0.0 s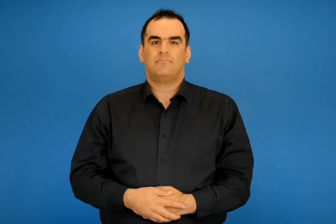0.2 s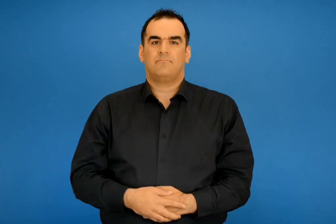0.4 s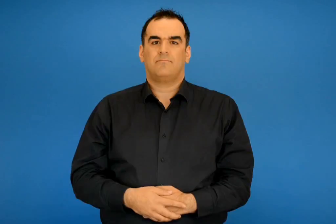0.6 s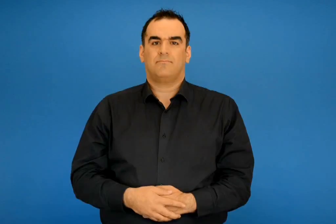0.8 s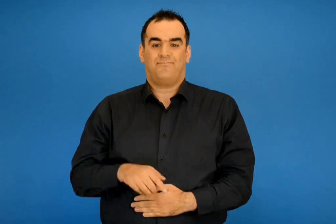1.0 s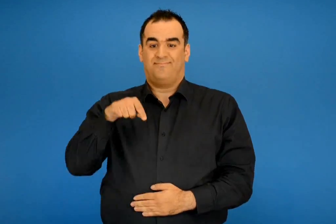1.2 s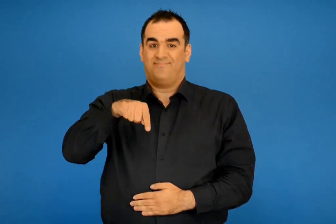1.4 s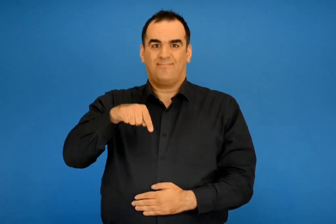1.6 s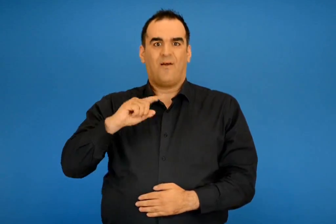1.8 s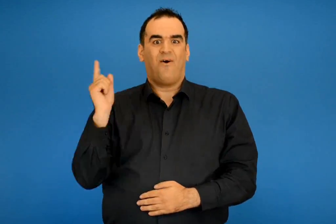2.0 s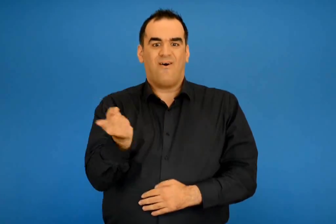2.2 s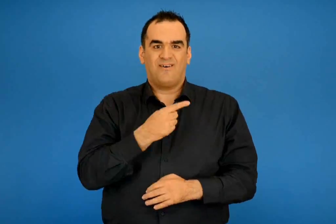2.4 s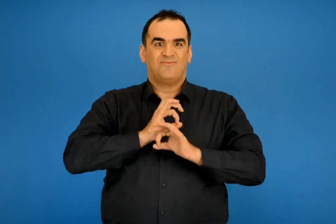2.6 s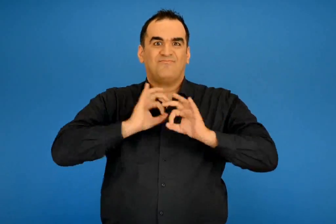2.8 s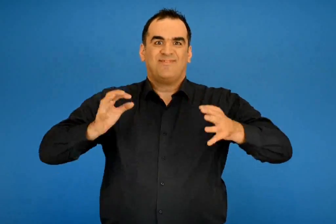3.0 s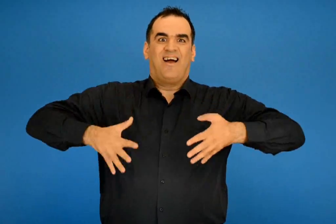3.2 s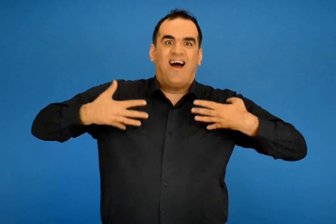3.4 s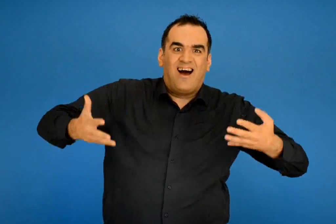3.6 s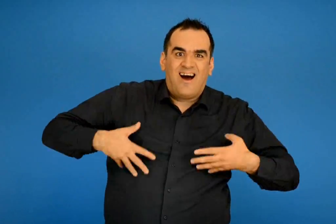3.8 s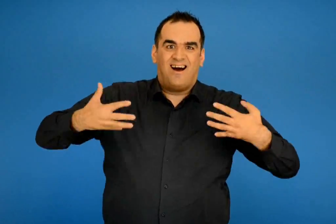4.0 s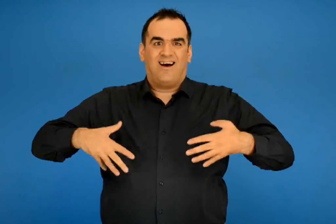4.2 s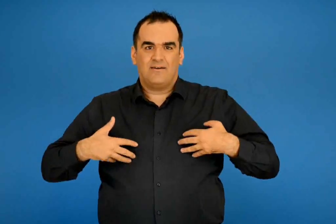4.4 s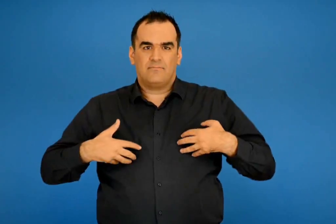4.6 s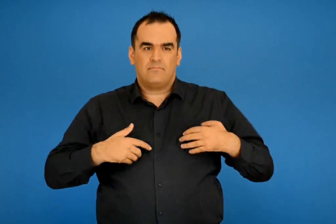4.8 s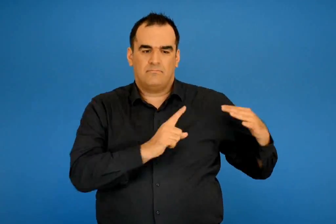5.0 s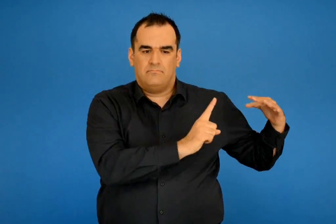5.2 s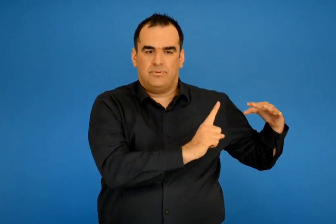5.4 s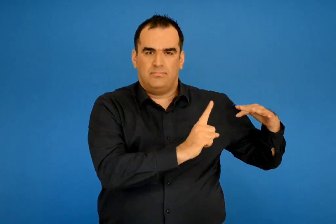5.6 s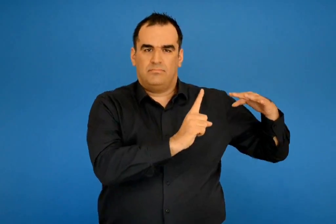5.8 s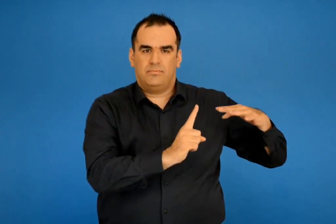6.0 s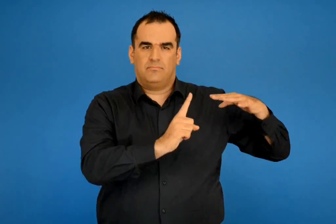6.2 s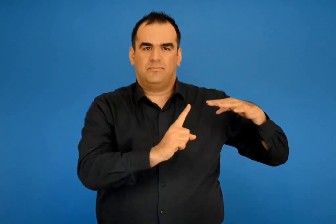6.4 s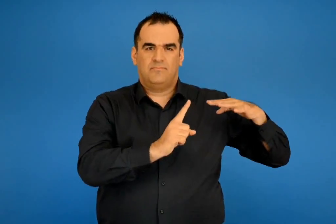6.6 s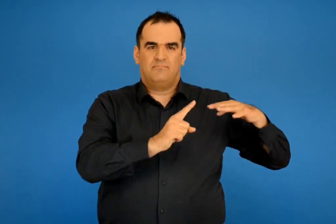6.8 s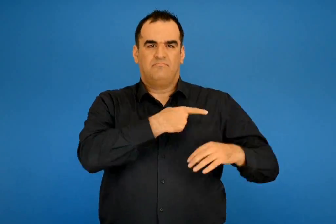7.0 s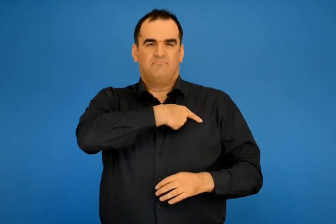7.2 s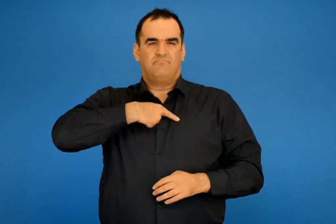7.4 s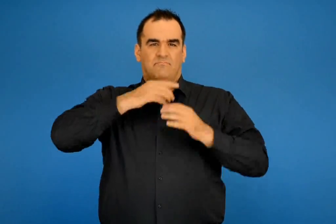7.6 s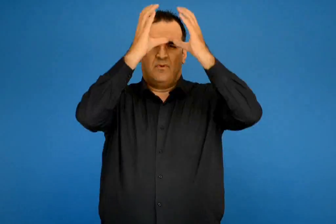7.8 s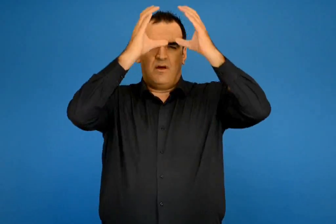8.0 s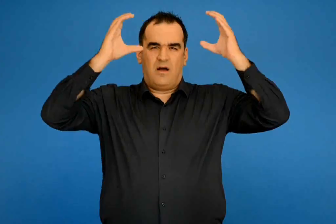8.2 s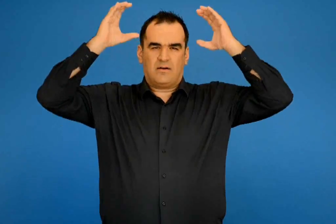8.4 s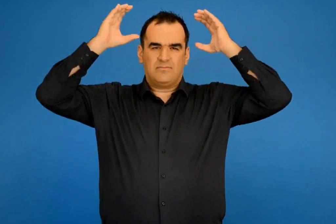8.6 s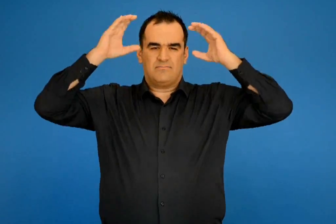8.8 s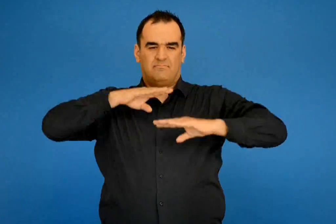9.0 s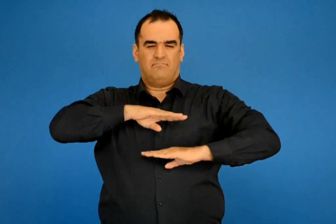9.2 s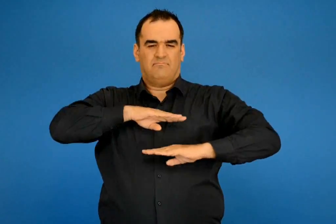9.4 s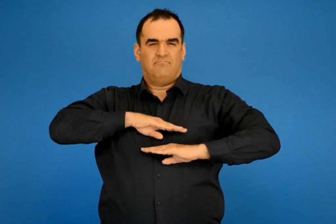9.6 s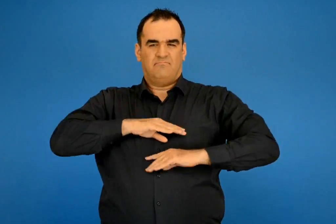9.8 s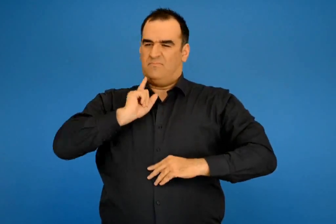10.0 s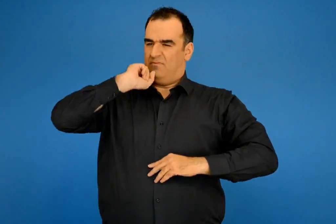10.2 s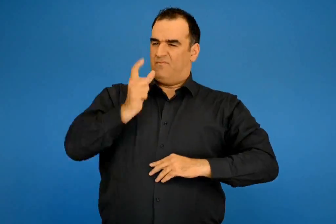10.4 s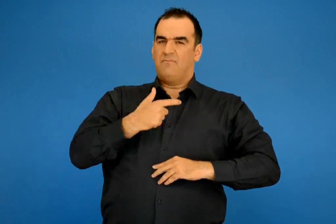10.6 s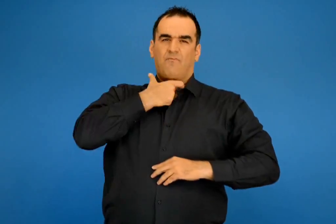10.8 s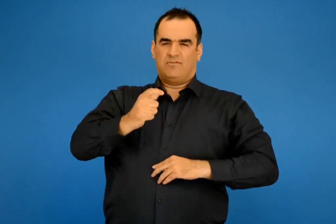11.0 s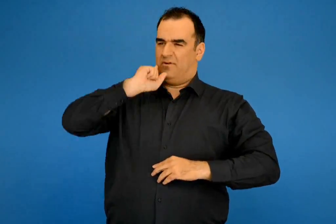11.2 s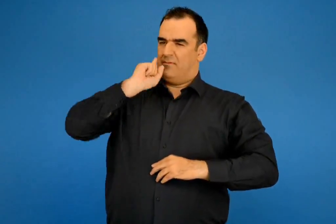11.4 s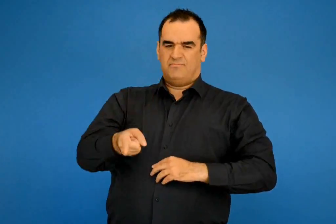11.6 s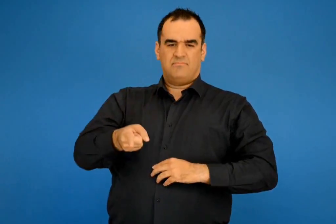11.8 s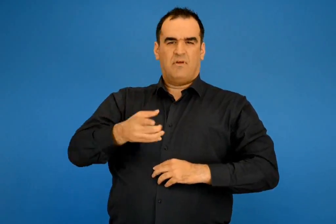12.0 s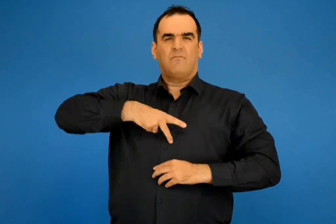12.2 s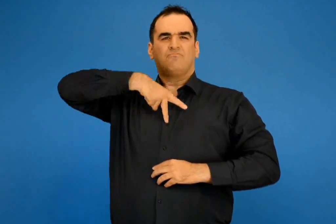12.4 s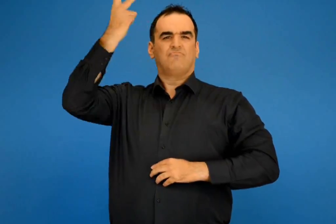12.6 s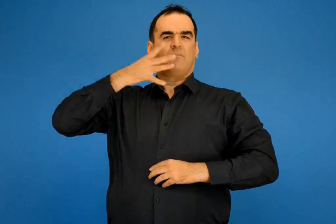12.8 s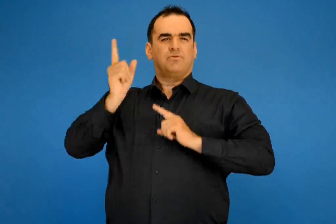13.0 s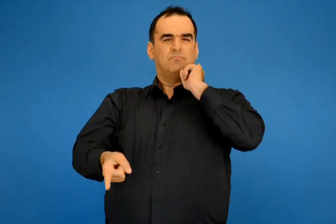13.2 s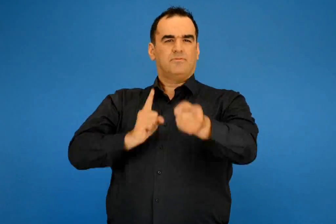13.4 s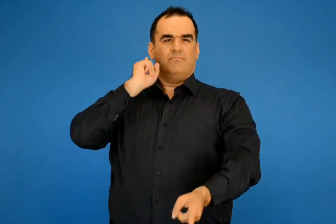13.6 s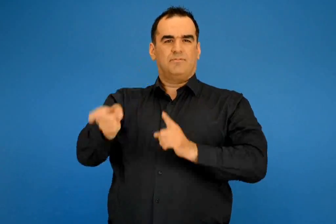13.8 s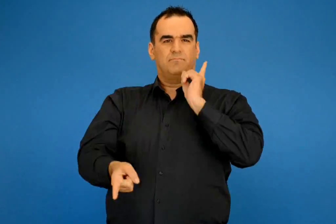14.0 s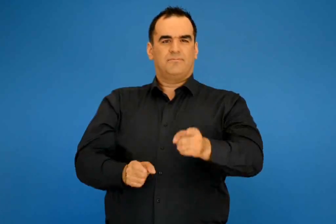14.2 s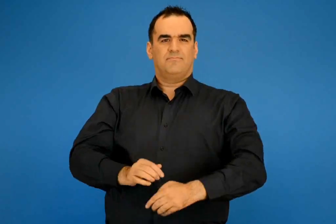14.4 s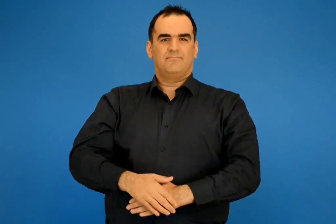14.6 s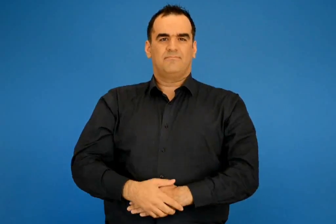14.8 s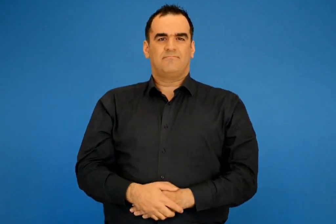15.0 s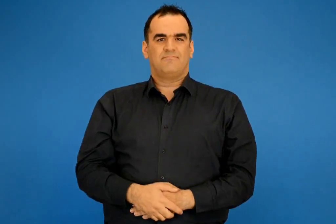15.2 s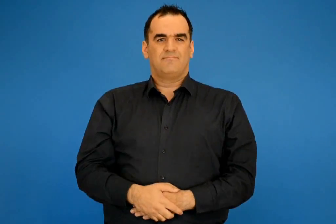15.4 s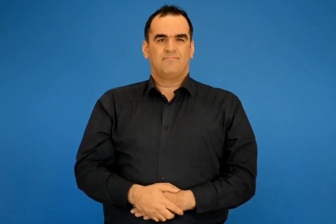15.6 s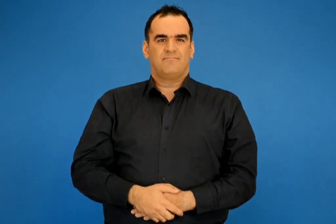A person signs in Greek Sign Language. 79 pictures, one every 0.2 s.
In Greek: κι εκεί που όλα ήταν χαρούμενα φάνηκε ο αφέντης ο αγάς με τους δικούς του συνηθισμένος να κάνει οτιδήποτε θέλει φώναξε
